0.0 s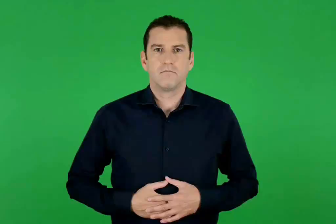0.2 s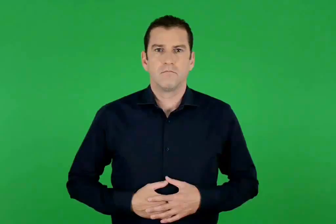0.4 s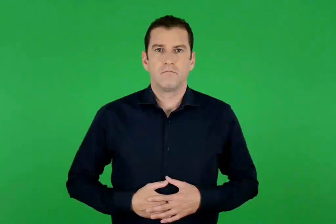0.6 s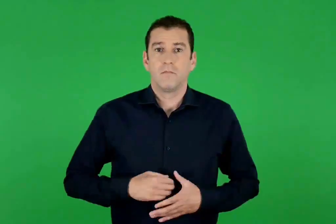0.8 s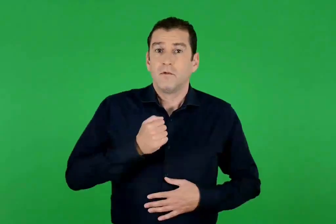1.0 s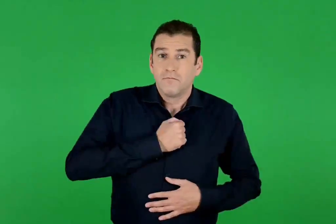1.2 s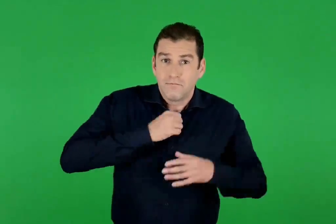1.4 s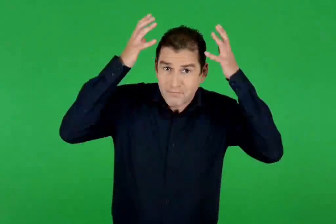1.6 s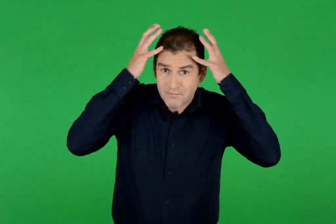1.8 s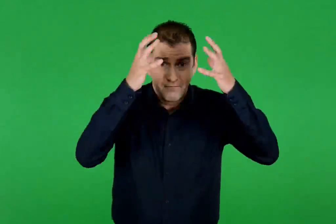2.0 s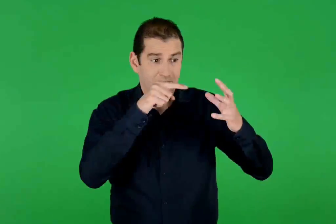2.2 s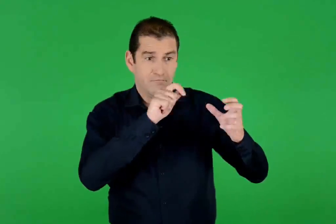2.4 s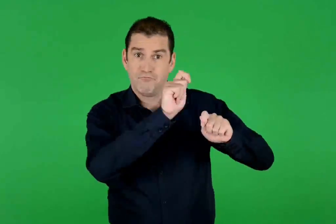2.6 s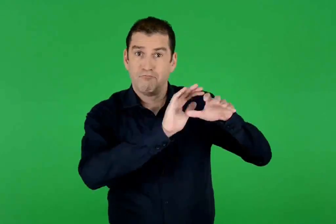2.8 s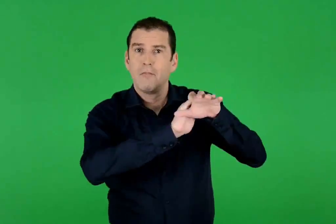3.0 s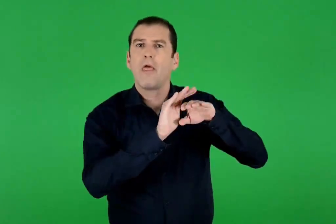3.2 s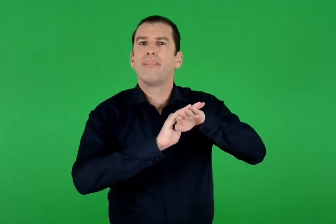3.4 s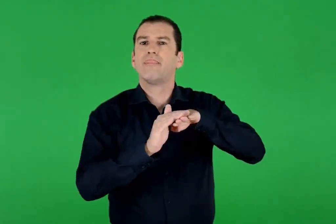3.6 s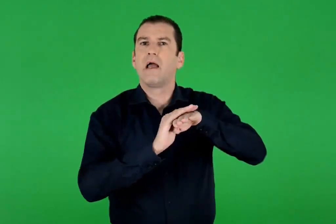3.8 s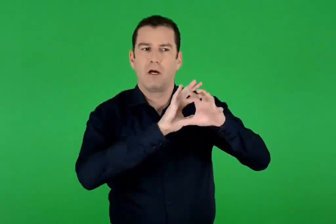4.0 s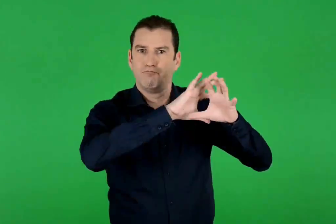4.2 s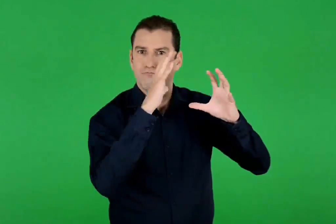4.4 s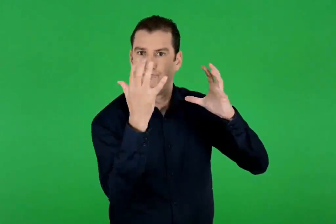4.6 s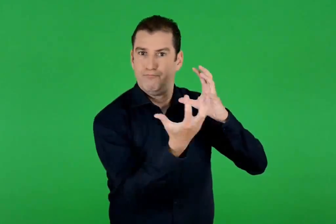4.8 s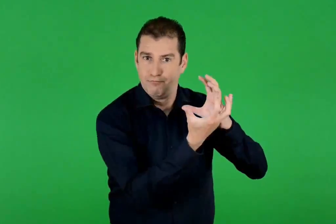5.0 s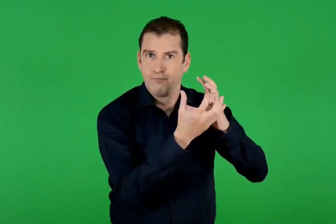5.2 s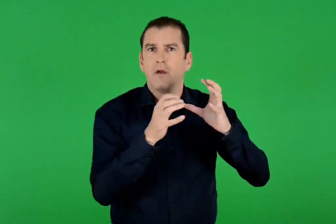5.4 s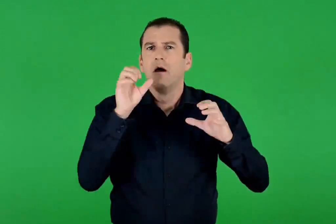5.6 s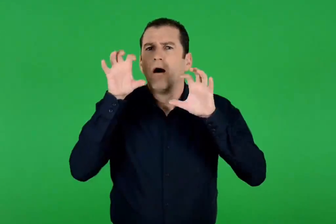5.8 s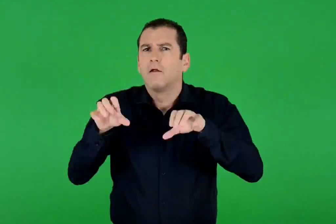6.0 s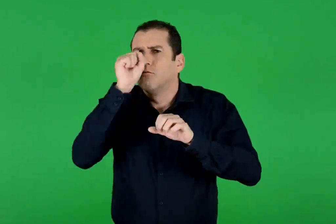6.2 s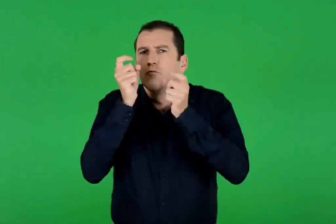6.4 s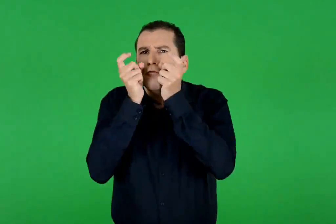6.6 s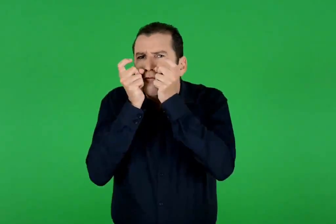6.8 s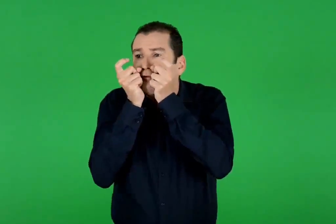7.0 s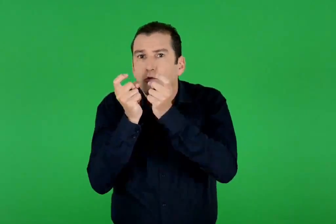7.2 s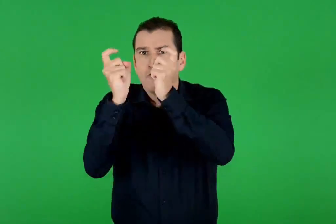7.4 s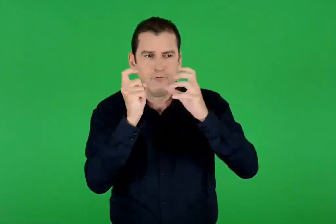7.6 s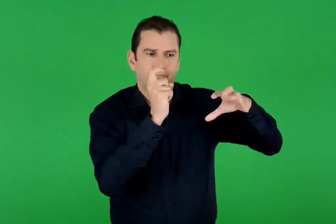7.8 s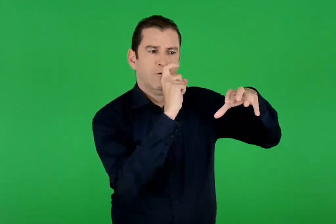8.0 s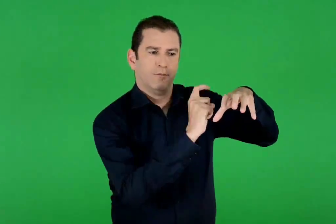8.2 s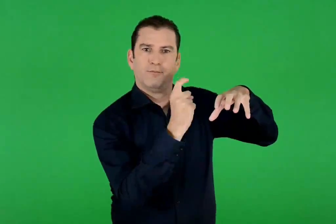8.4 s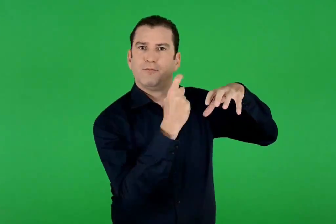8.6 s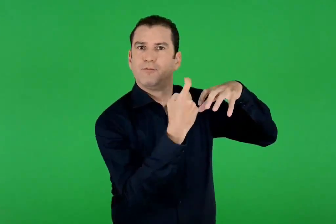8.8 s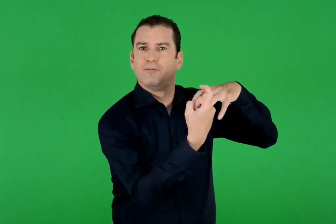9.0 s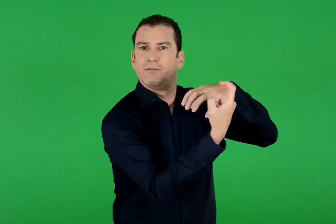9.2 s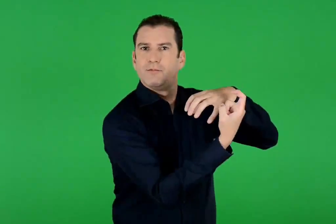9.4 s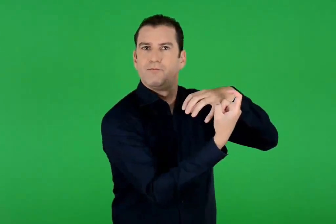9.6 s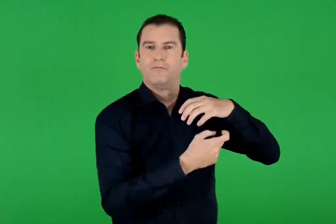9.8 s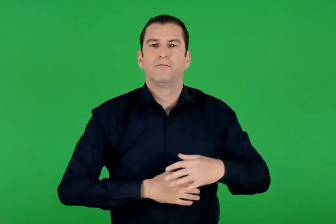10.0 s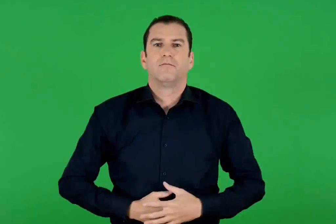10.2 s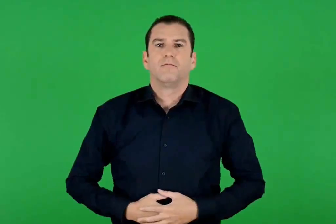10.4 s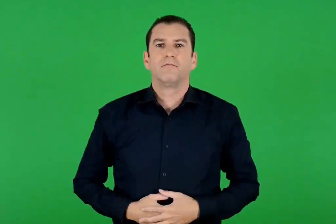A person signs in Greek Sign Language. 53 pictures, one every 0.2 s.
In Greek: το δικό μου είναι φτιαγμένο από δέρμα και σκεπασμένο με δόντια αγριογούρουνου
